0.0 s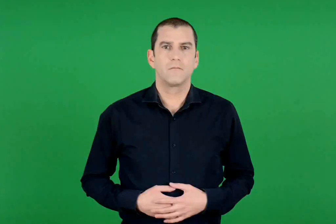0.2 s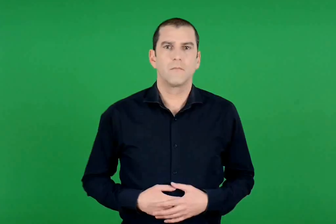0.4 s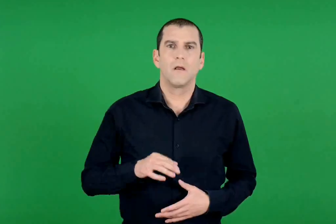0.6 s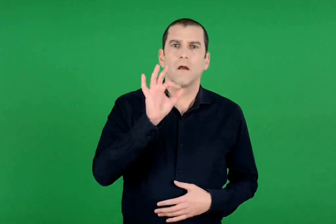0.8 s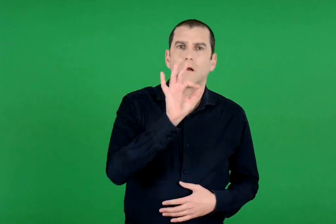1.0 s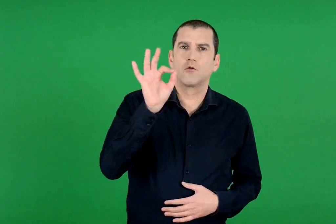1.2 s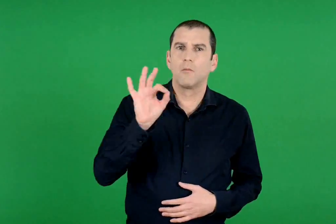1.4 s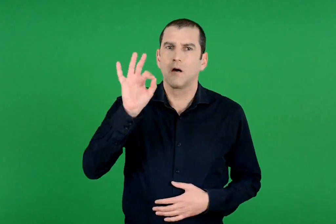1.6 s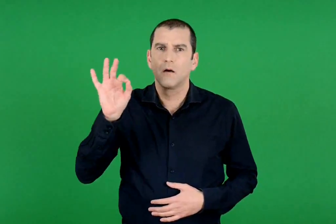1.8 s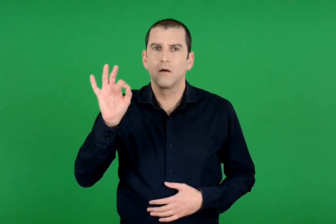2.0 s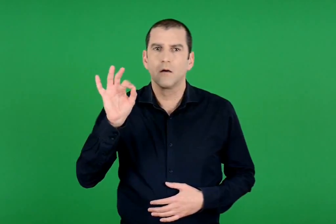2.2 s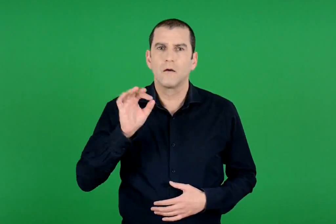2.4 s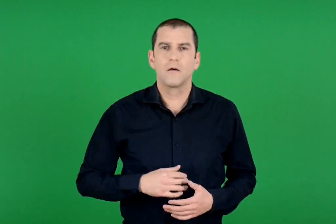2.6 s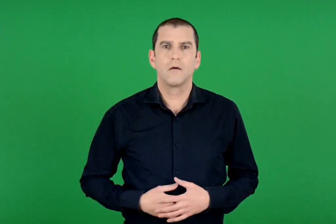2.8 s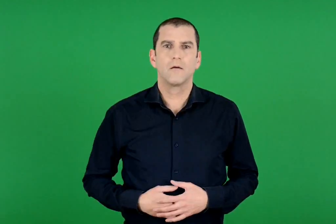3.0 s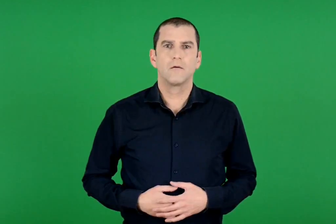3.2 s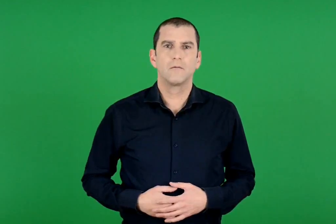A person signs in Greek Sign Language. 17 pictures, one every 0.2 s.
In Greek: τα έντομα
